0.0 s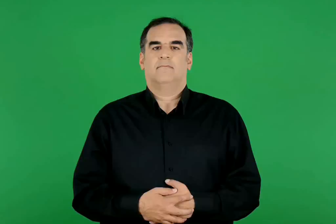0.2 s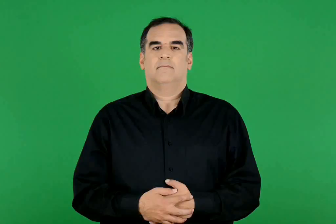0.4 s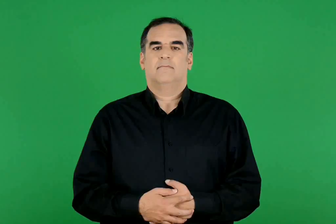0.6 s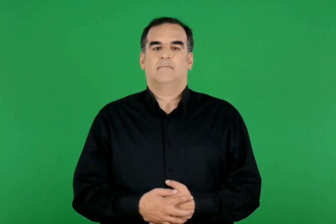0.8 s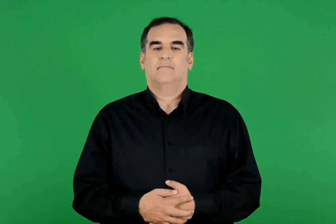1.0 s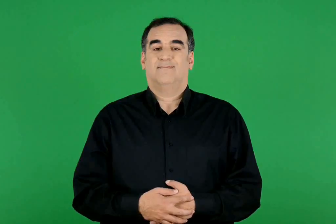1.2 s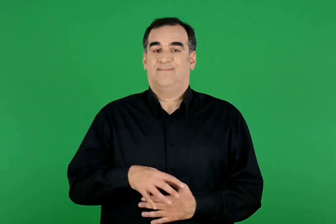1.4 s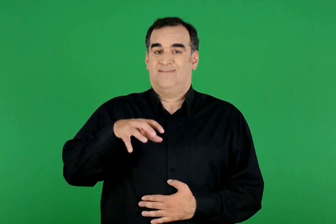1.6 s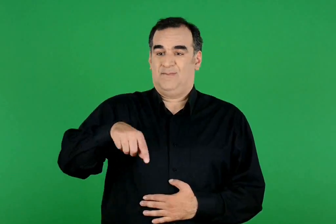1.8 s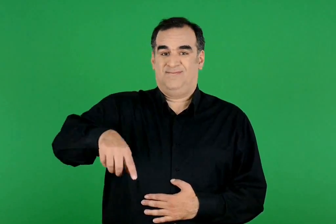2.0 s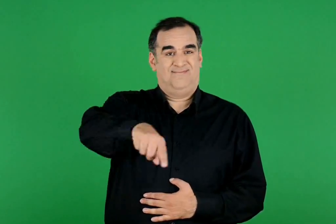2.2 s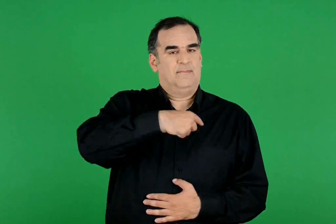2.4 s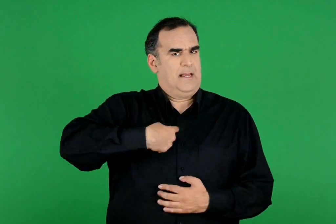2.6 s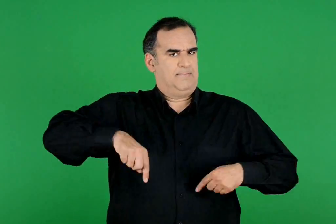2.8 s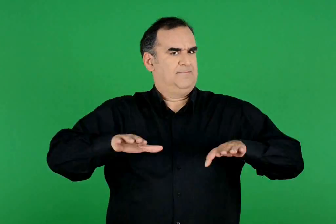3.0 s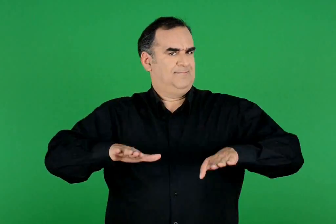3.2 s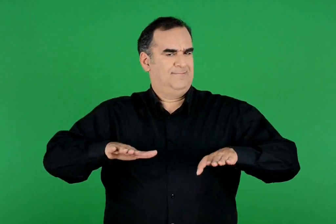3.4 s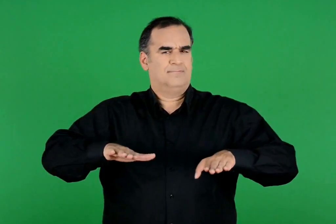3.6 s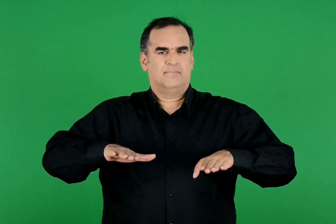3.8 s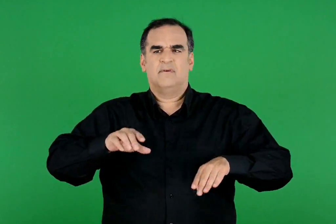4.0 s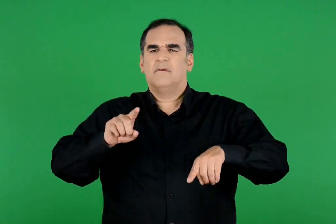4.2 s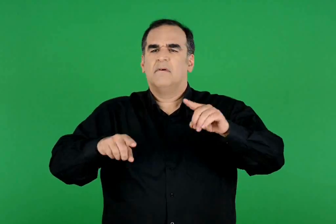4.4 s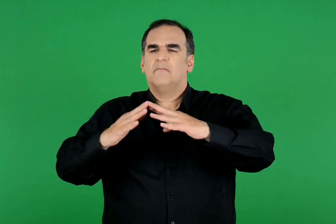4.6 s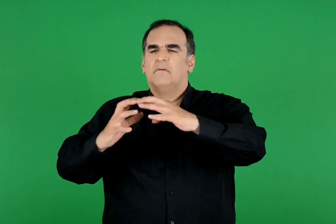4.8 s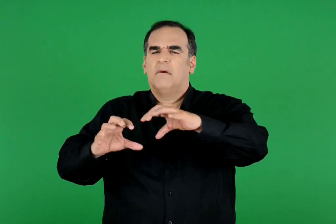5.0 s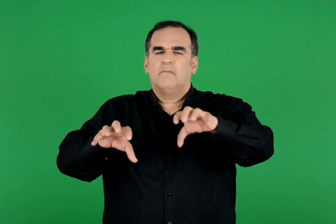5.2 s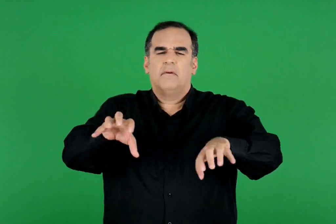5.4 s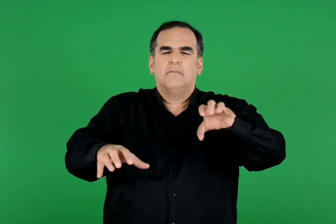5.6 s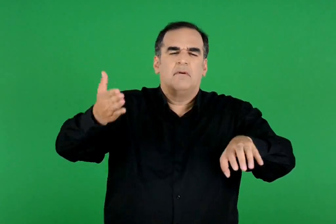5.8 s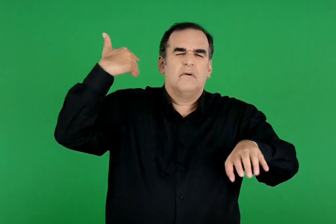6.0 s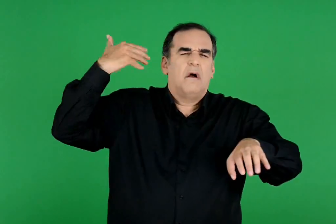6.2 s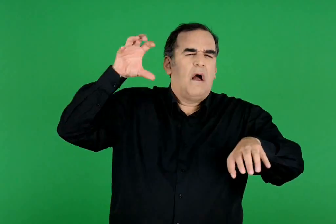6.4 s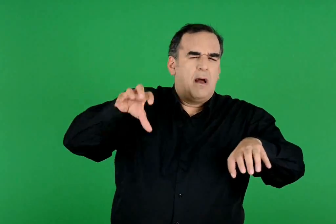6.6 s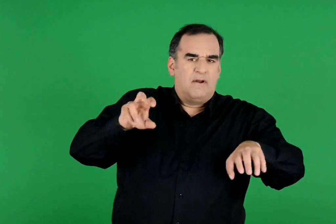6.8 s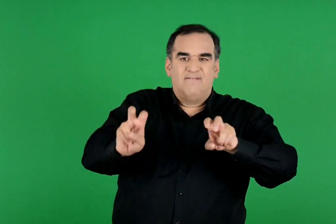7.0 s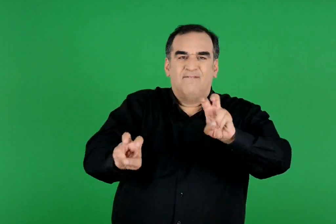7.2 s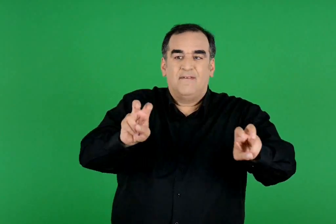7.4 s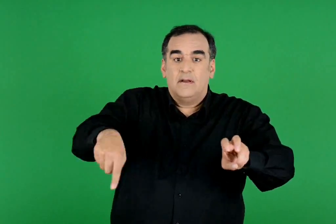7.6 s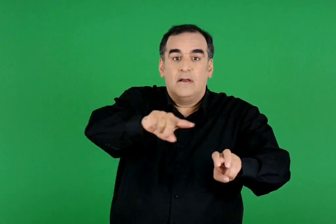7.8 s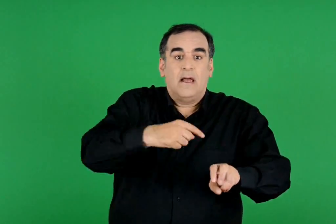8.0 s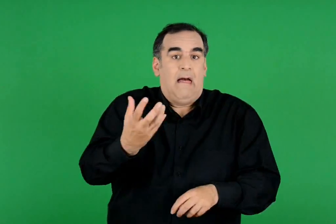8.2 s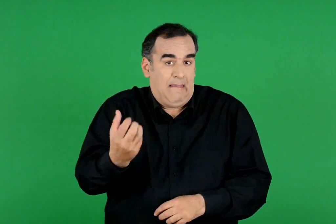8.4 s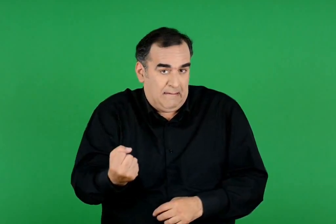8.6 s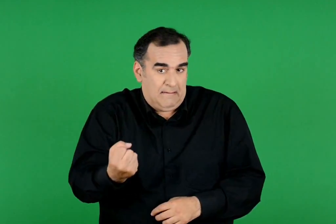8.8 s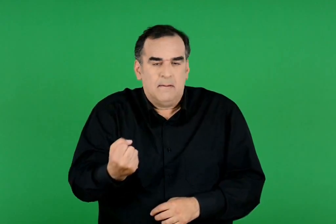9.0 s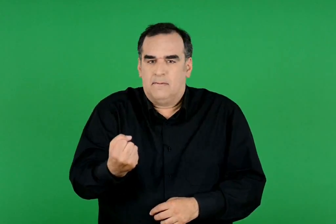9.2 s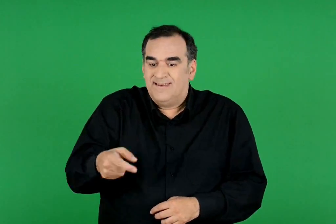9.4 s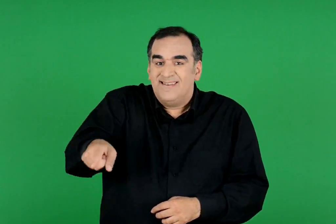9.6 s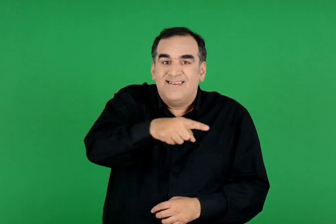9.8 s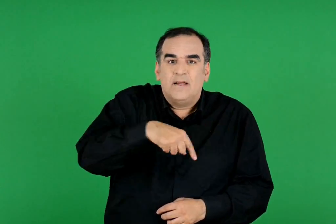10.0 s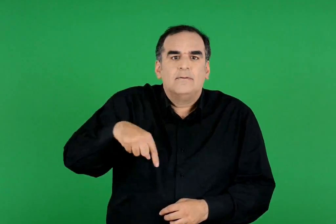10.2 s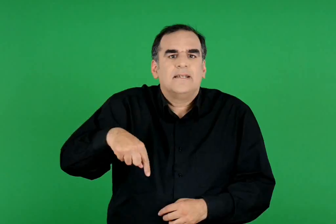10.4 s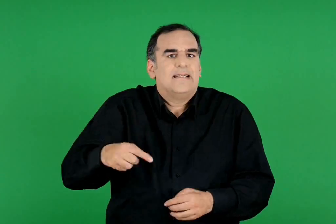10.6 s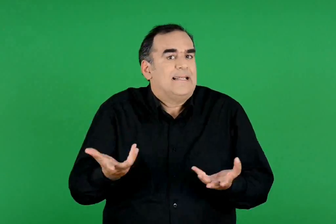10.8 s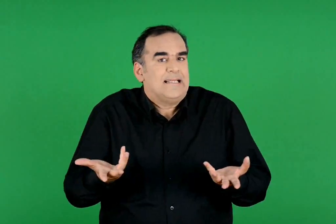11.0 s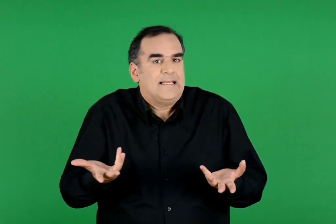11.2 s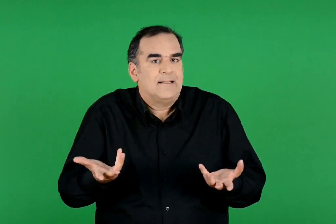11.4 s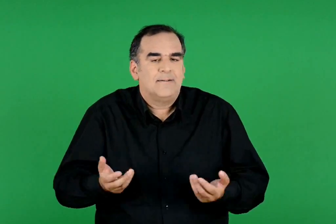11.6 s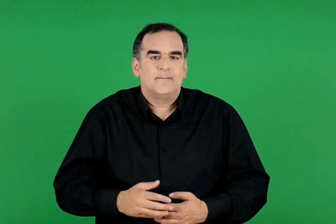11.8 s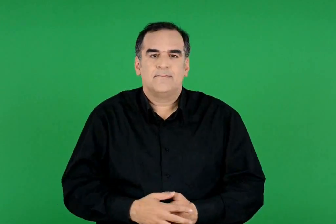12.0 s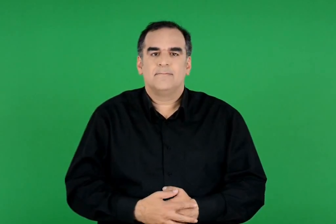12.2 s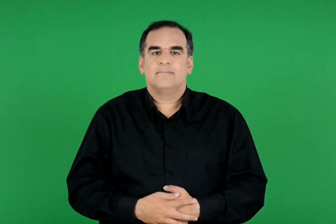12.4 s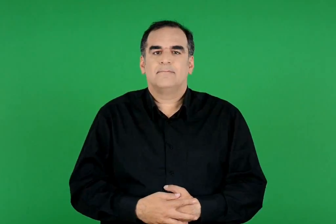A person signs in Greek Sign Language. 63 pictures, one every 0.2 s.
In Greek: στον τόπο όπου κατοικούμε υπάρχουν απομεινάρια αυτών των εποχών ; τι γίνεται σήμερα εκεί ;
